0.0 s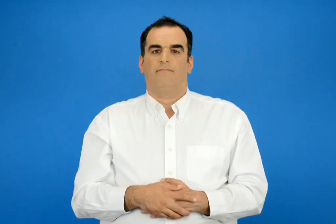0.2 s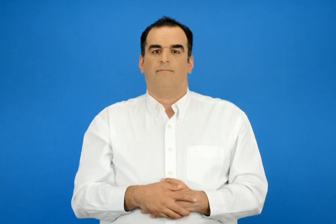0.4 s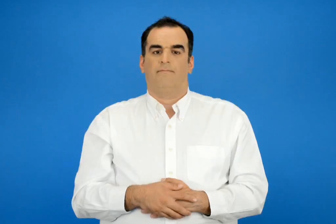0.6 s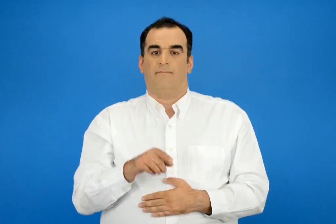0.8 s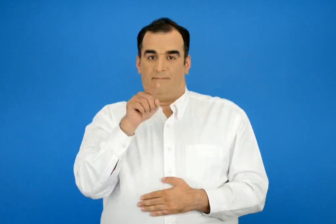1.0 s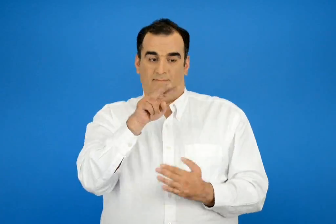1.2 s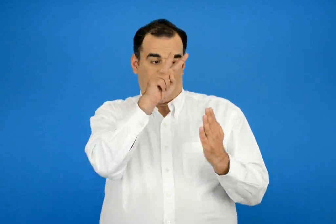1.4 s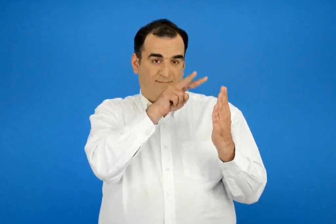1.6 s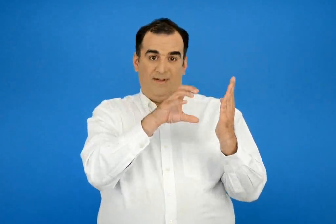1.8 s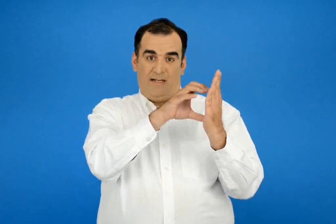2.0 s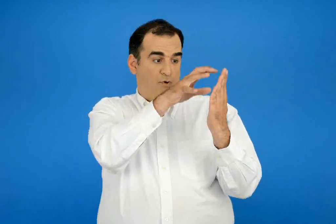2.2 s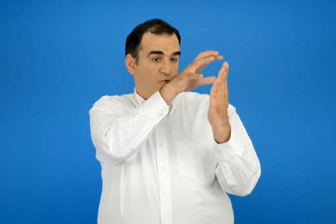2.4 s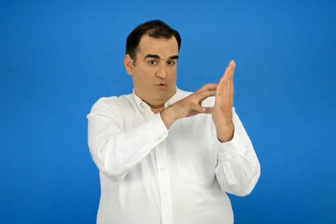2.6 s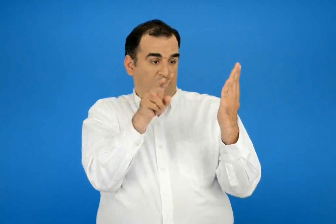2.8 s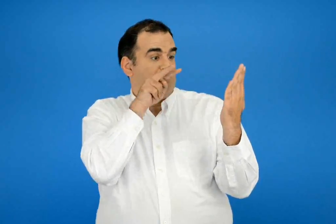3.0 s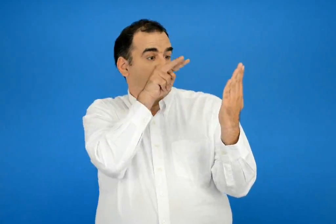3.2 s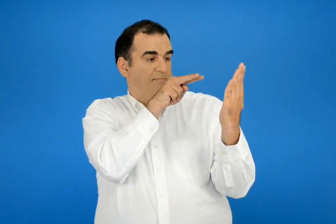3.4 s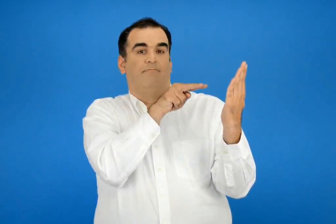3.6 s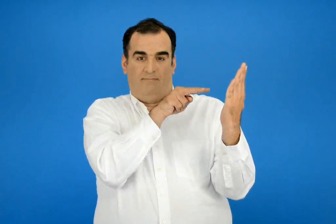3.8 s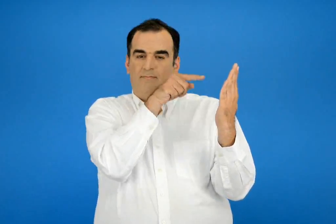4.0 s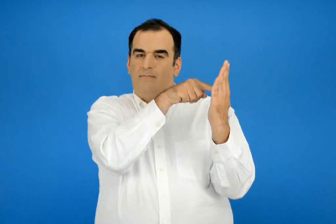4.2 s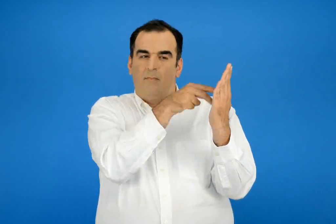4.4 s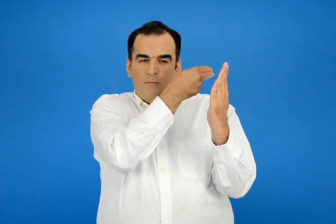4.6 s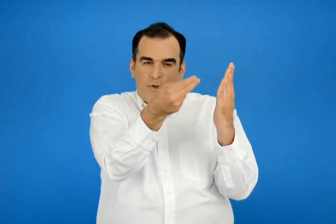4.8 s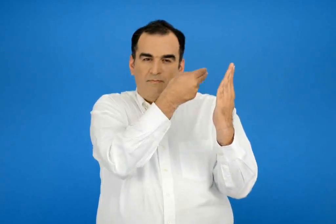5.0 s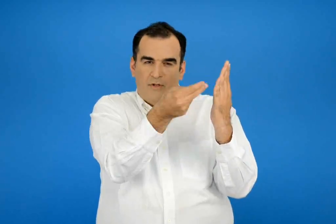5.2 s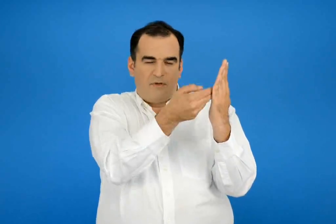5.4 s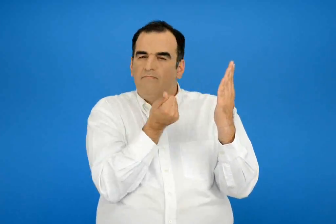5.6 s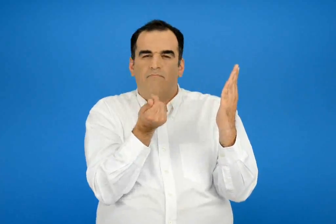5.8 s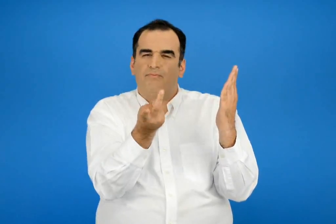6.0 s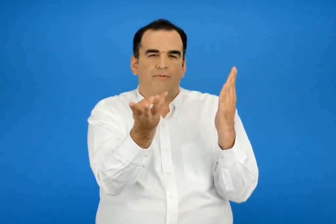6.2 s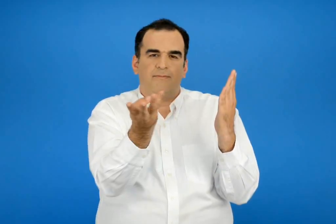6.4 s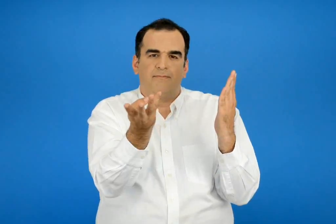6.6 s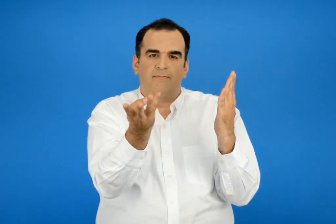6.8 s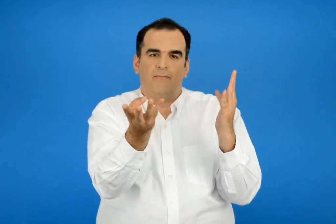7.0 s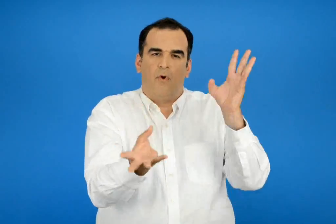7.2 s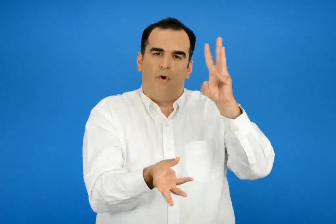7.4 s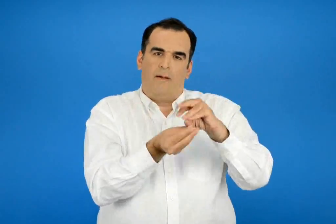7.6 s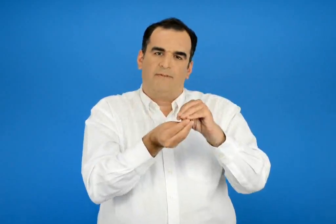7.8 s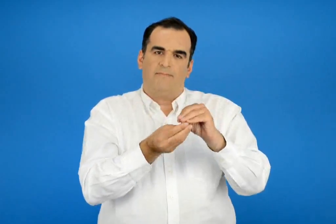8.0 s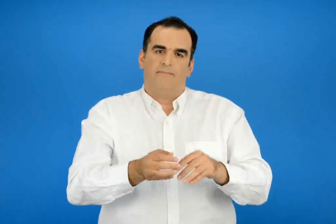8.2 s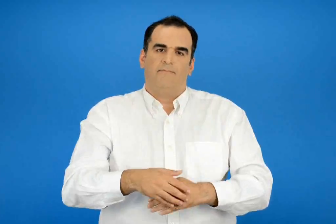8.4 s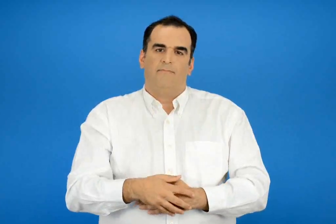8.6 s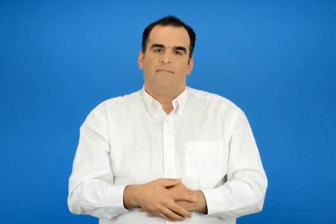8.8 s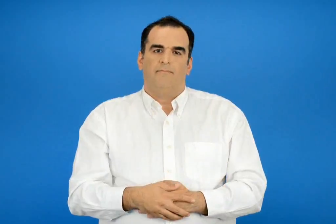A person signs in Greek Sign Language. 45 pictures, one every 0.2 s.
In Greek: διάβασε προσεκτικά το παρακάτω κείμενο και πες από πόσες προτάσεις αποτελείται
